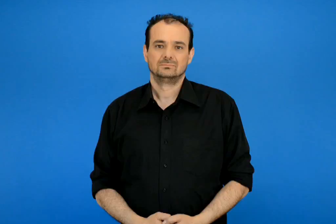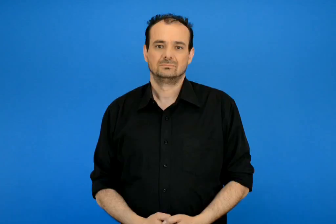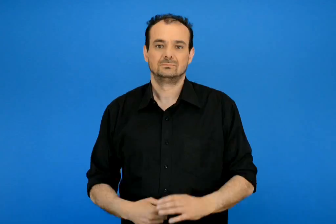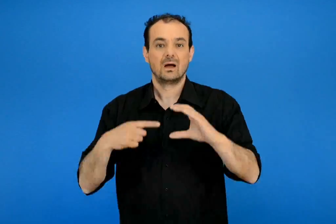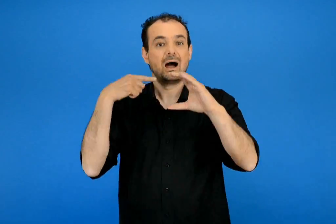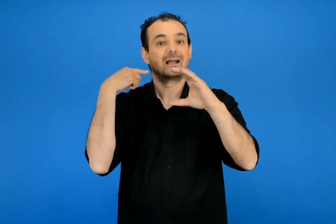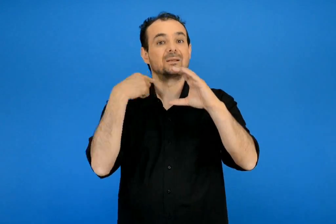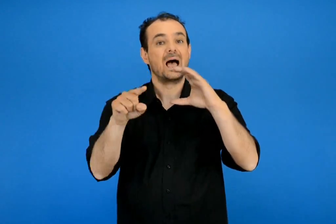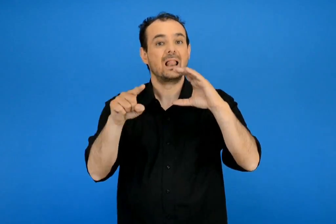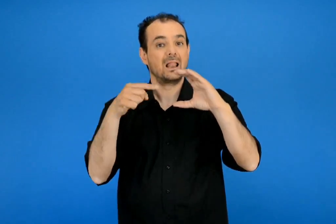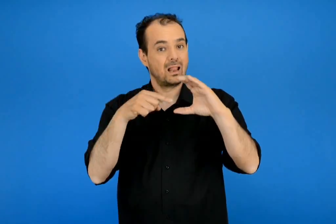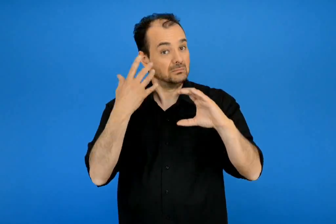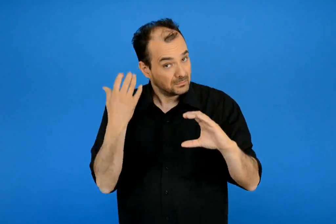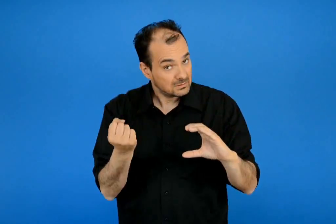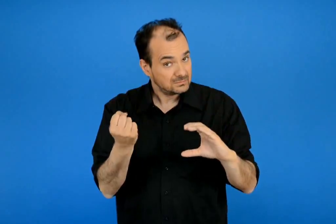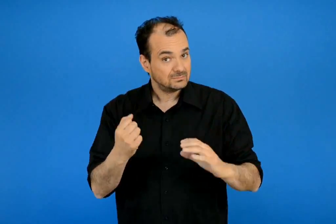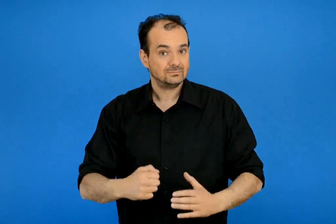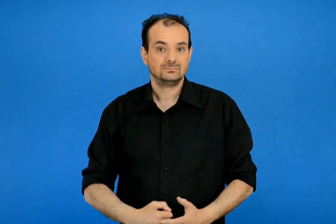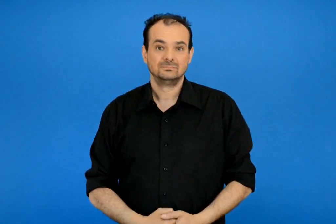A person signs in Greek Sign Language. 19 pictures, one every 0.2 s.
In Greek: υπάρχει και το ηλεκτρονικό ταχυδρομείο
